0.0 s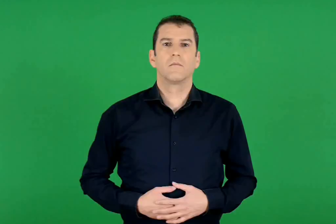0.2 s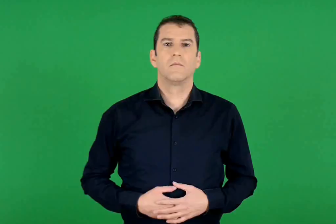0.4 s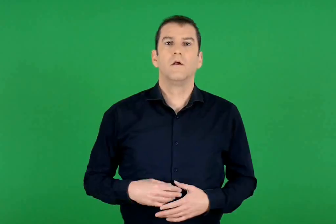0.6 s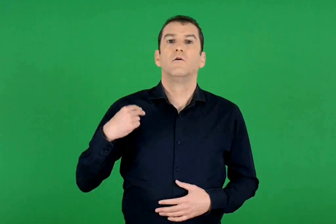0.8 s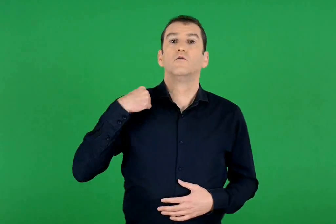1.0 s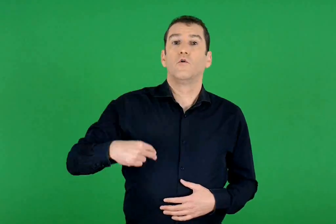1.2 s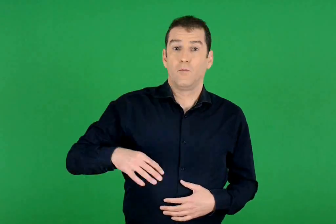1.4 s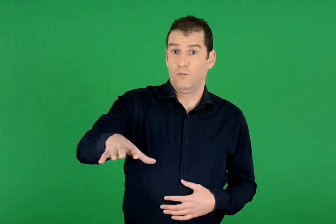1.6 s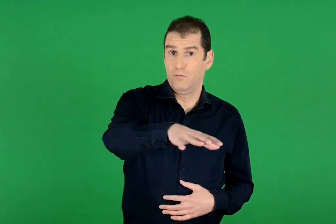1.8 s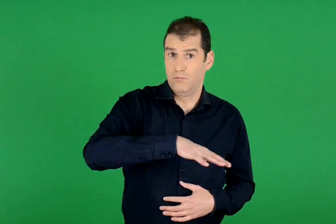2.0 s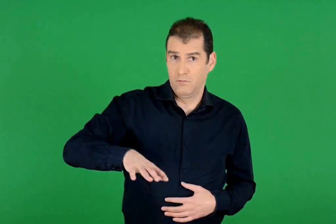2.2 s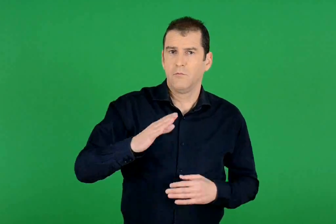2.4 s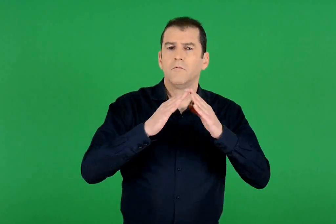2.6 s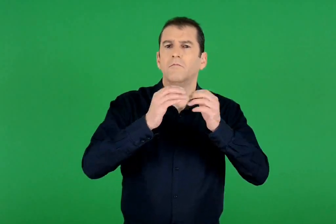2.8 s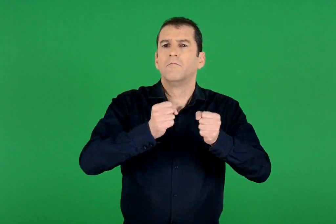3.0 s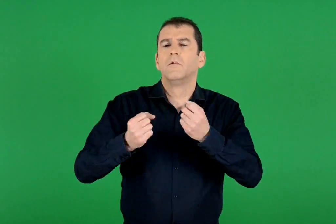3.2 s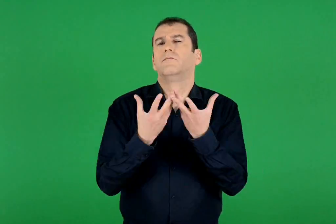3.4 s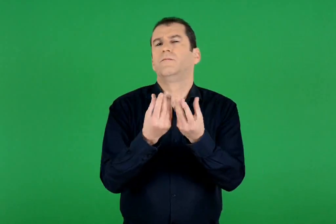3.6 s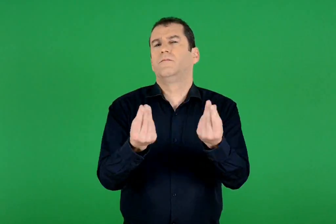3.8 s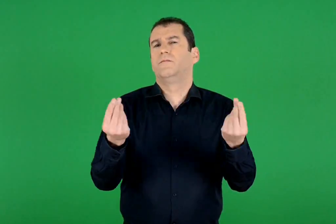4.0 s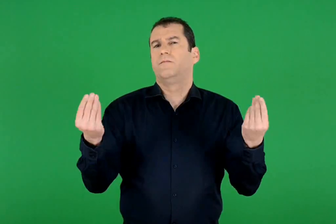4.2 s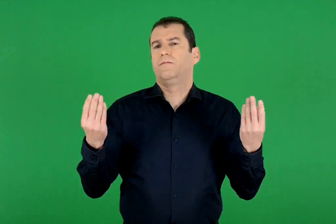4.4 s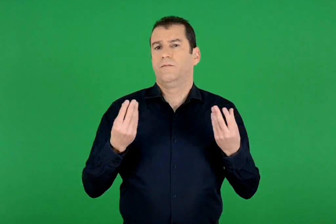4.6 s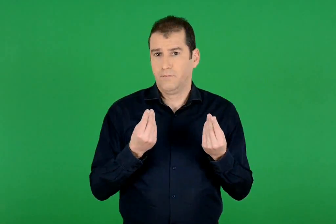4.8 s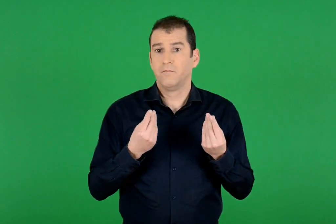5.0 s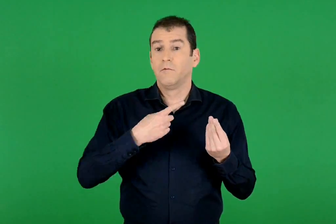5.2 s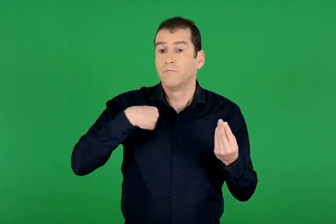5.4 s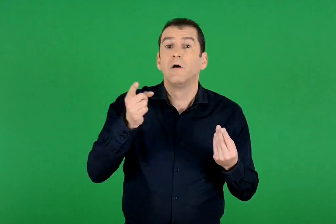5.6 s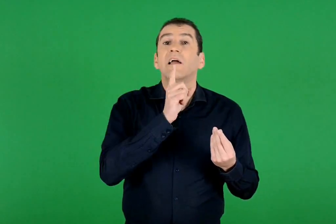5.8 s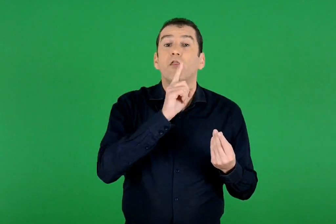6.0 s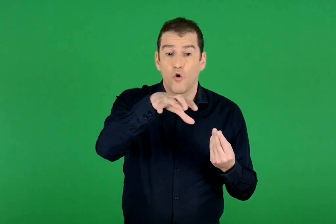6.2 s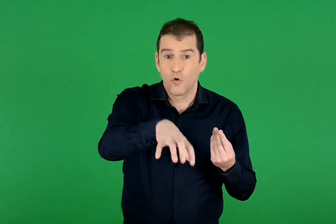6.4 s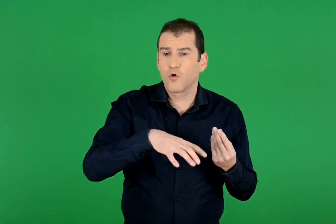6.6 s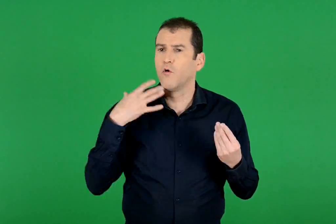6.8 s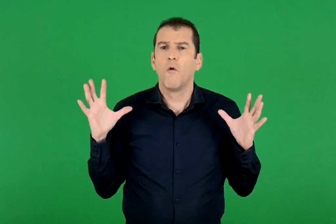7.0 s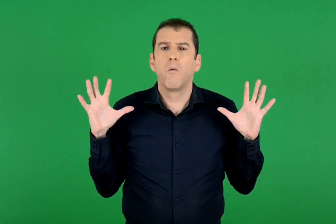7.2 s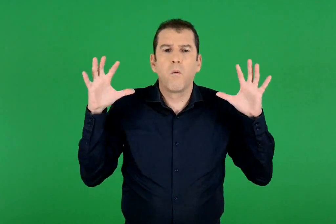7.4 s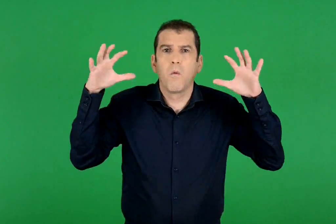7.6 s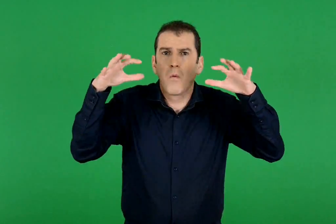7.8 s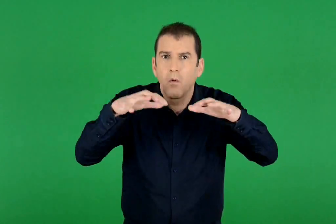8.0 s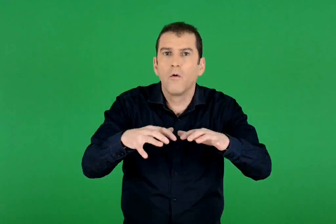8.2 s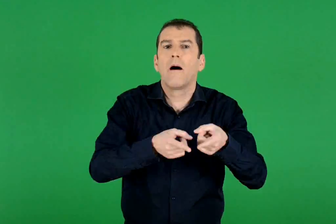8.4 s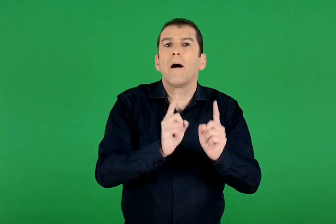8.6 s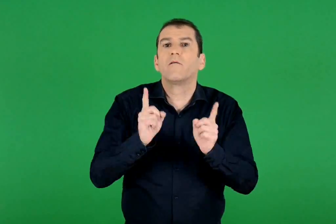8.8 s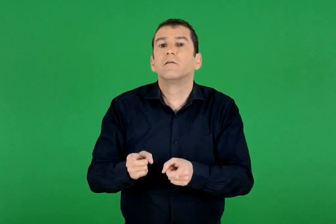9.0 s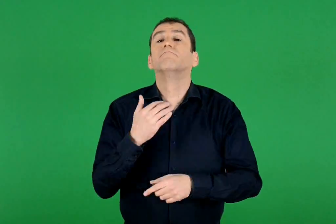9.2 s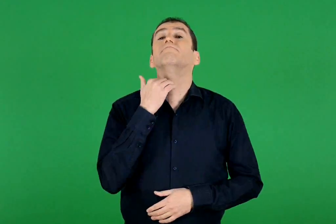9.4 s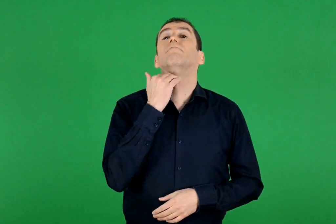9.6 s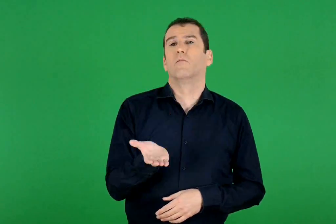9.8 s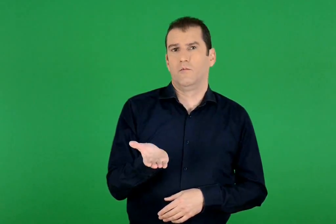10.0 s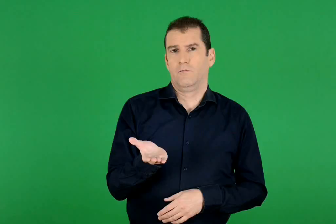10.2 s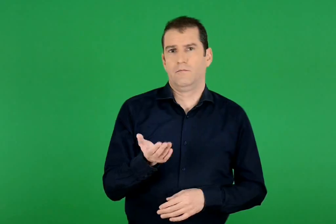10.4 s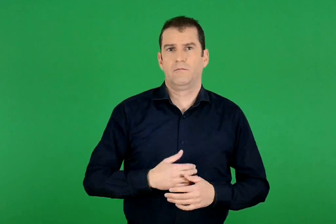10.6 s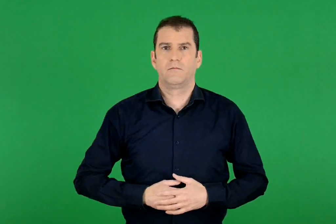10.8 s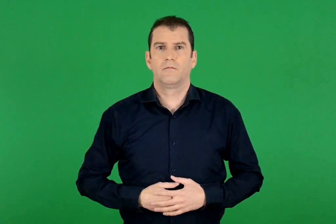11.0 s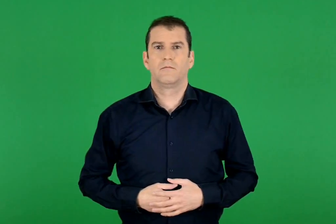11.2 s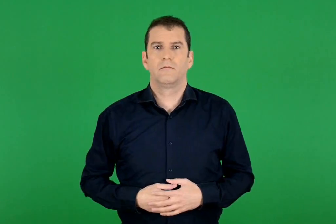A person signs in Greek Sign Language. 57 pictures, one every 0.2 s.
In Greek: στον δήμο κατοικούμε πολλοί. δεν μπορούμε να βρεθούμε μαζί στον ίδιο χώρο για να αποφασίσουμε
